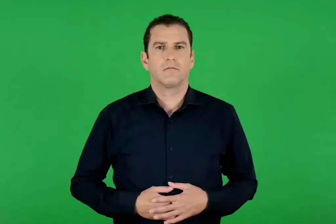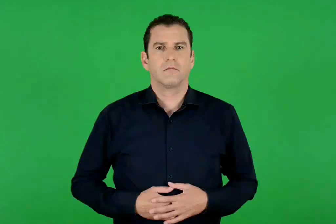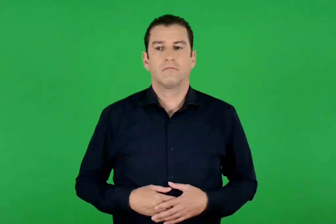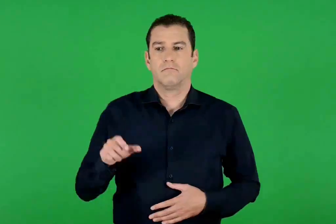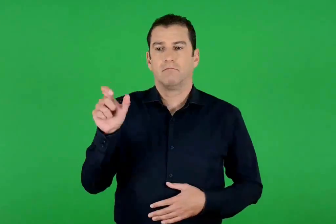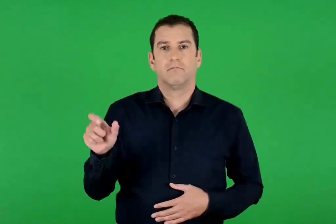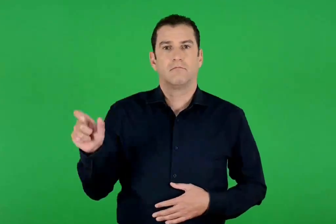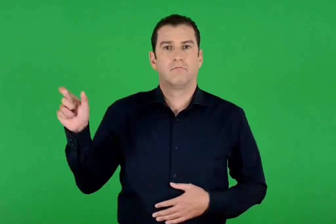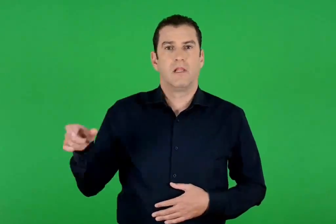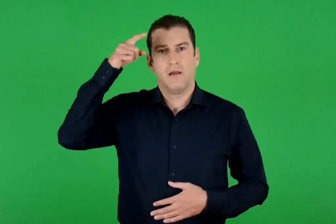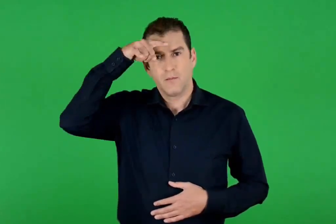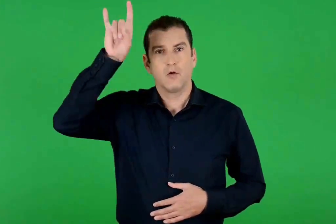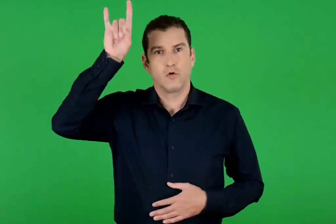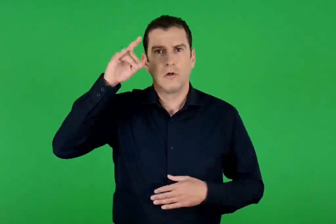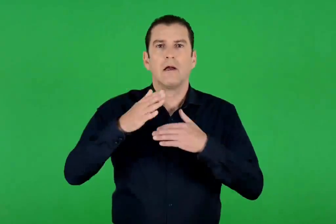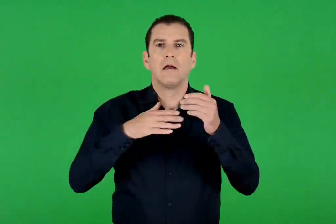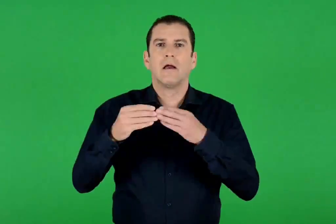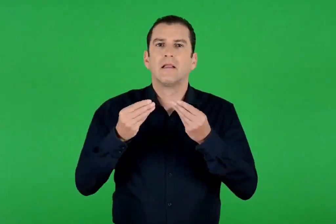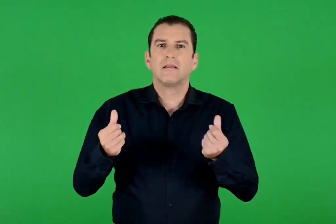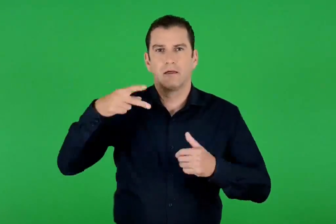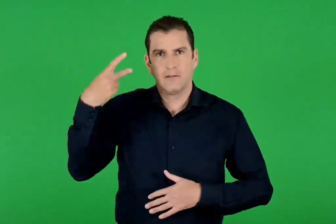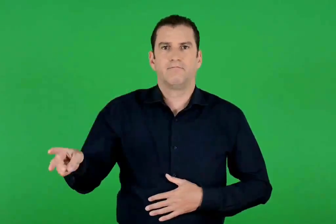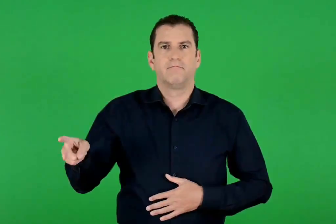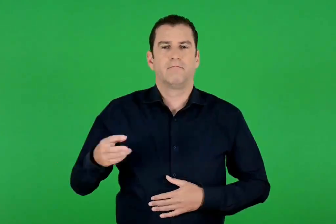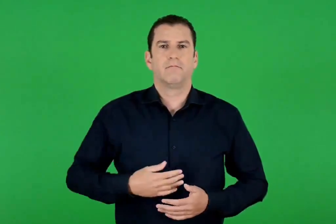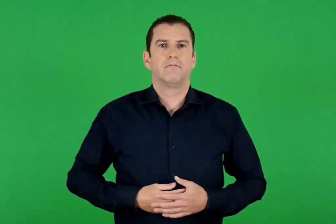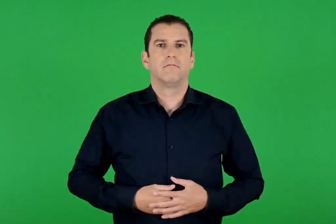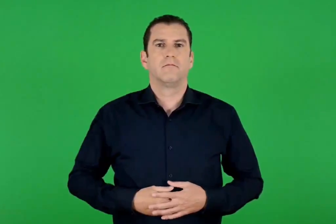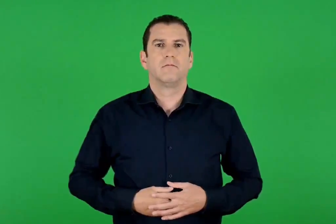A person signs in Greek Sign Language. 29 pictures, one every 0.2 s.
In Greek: η τέχνη των μινωιτών
